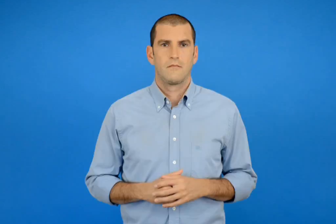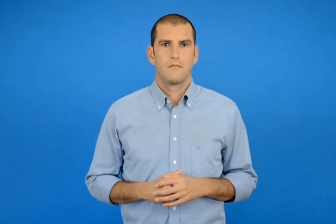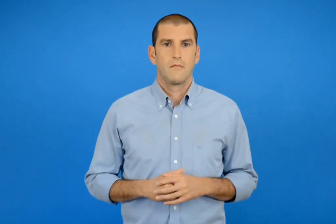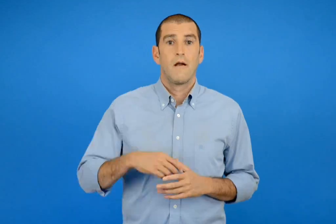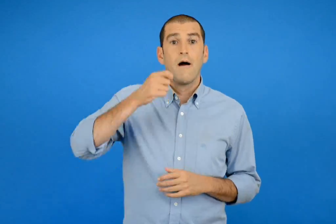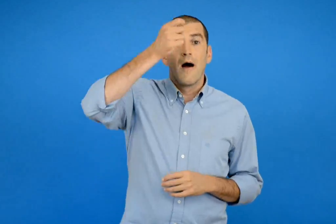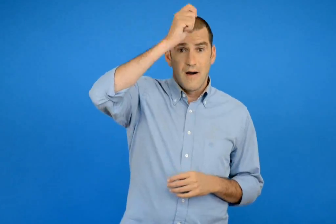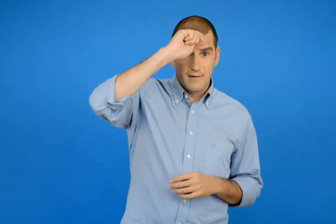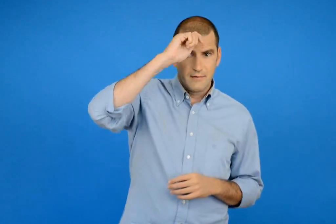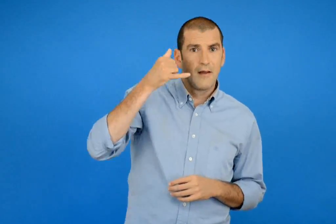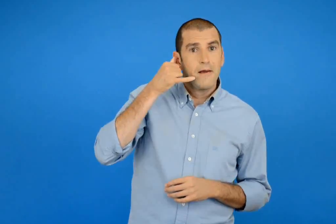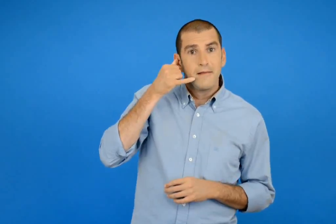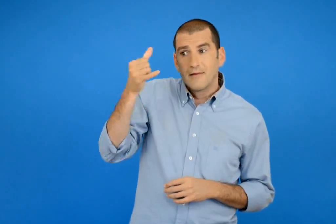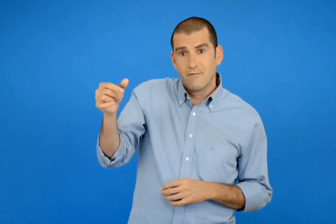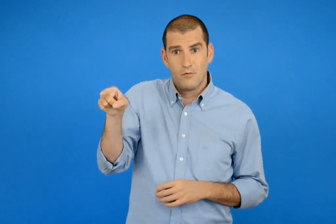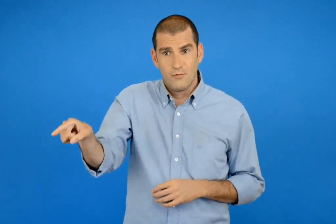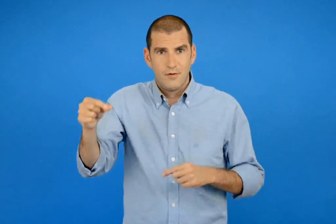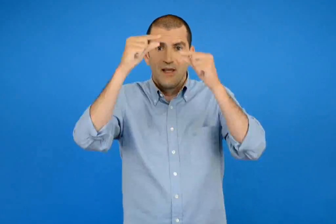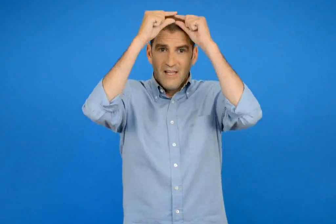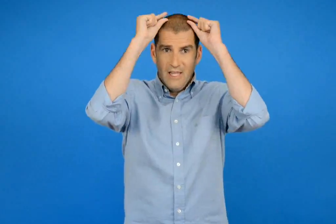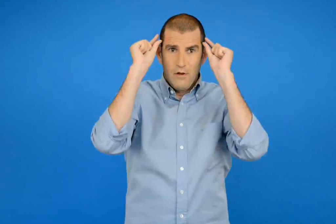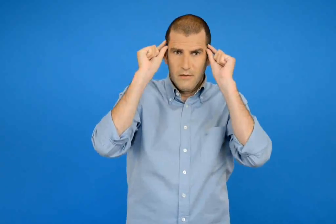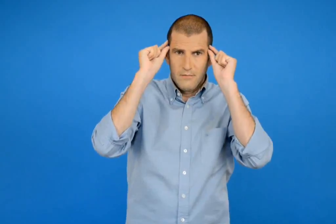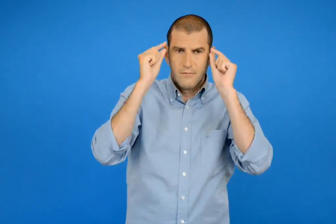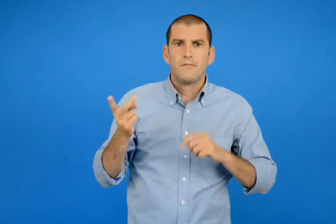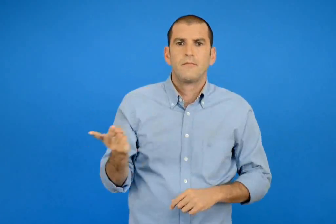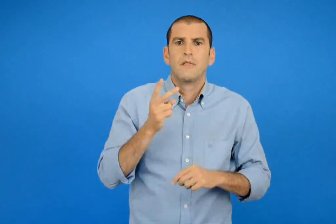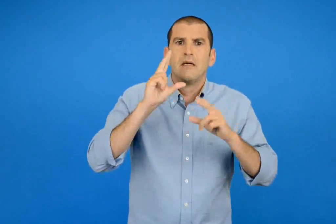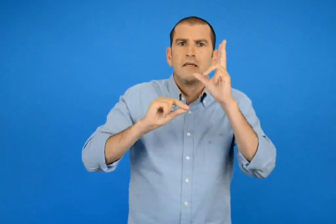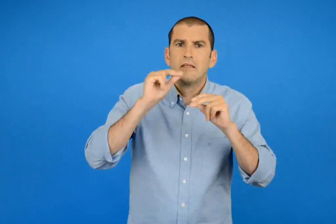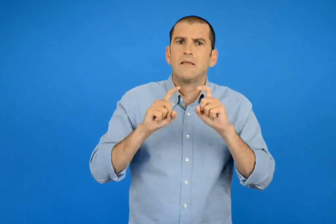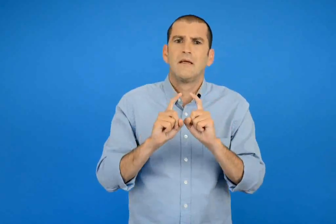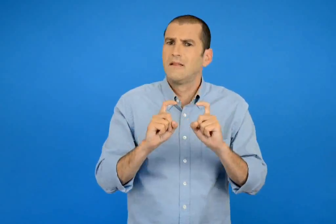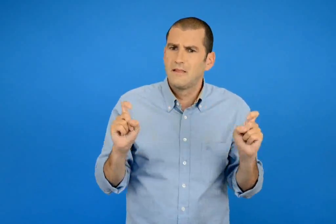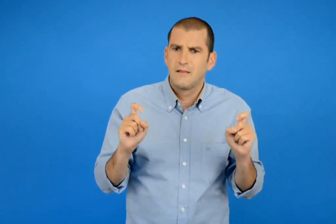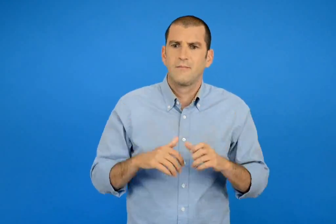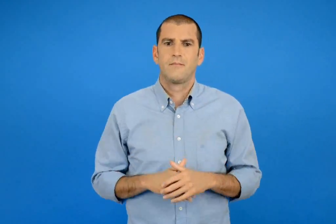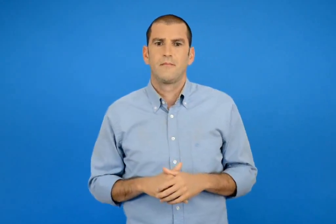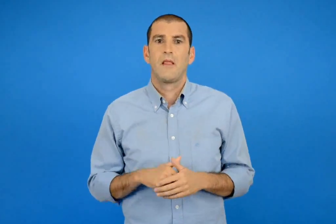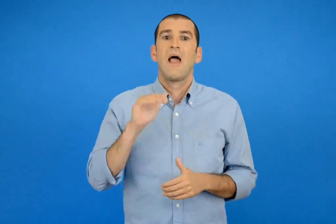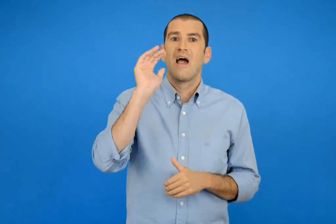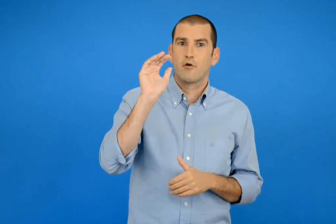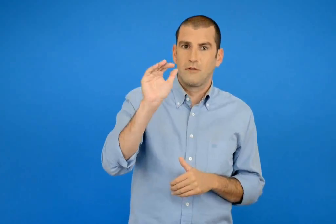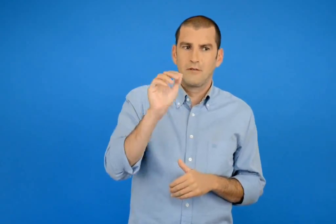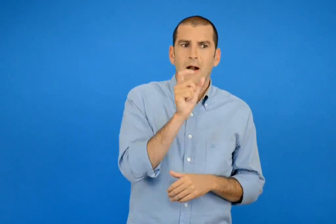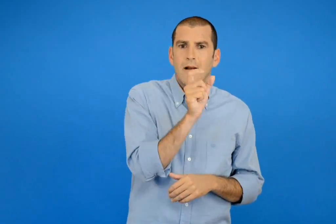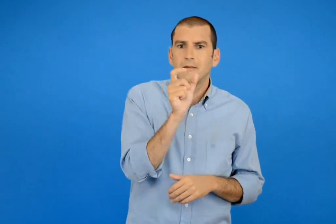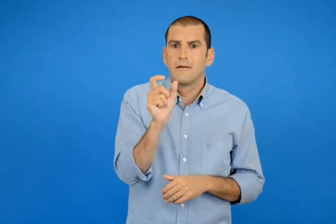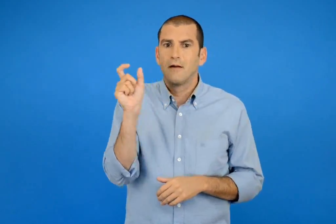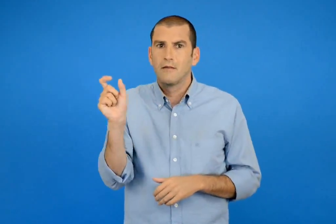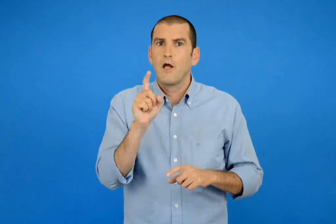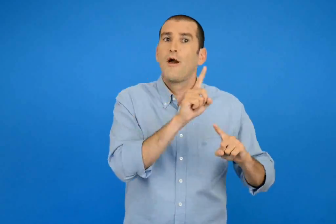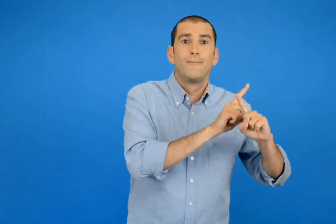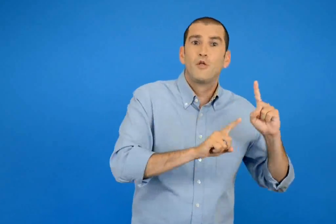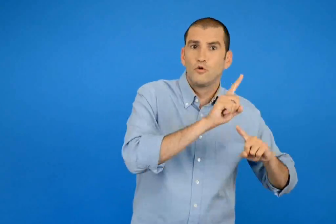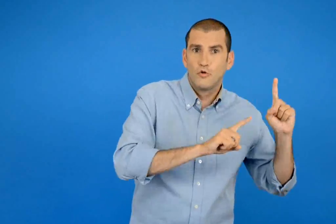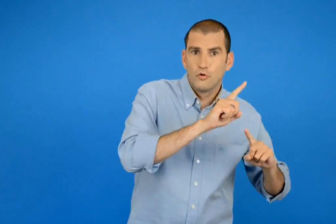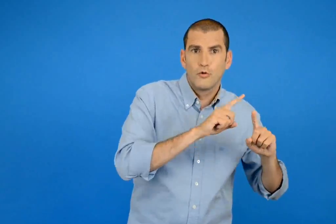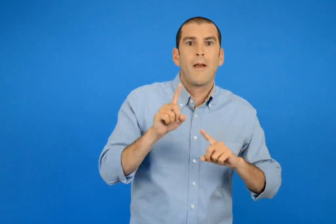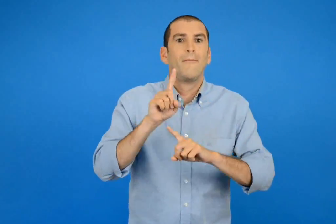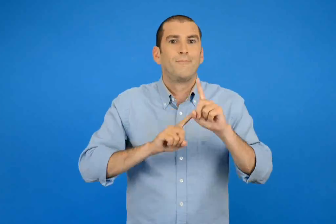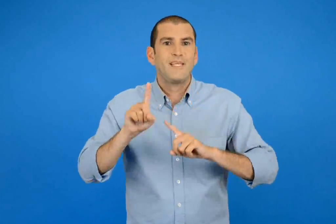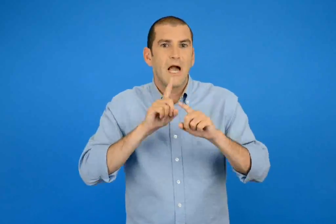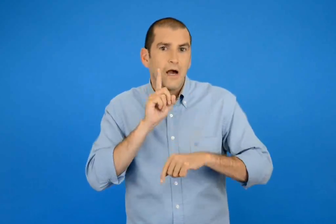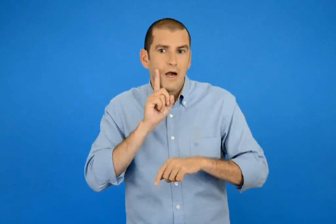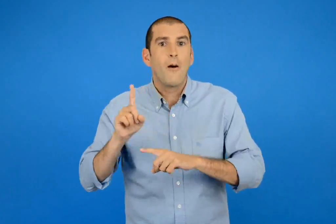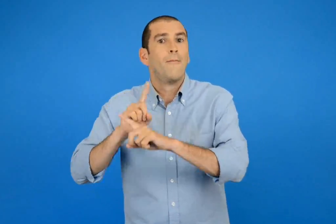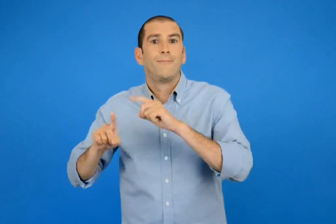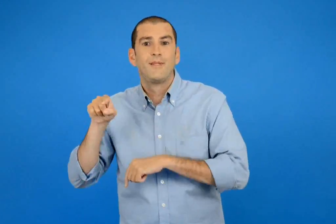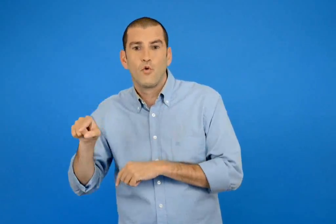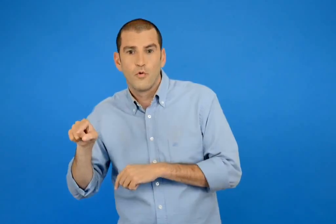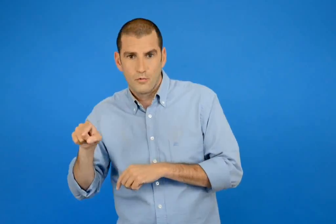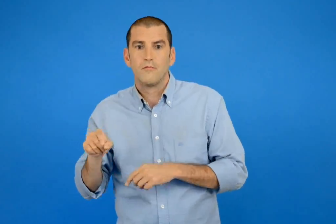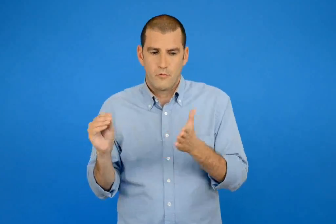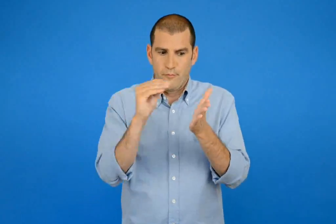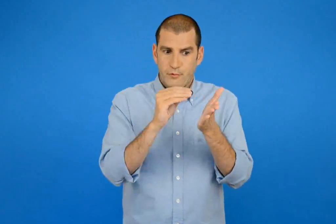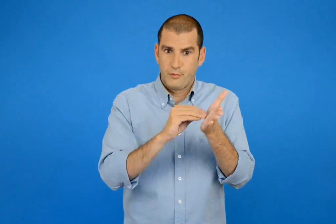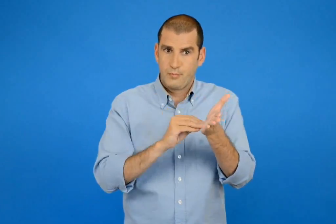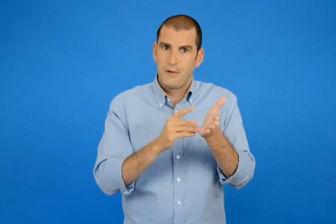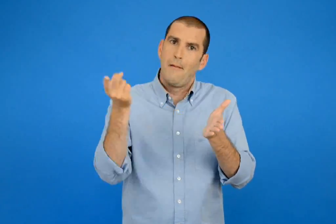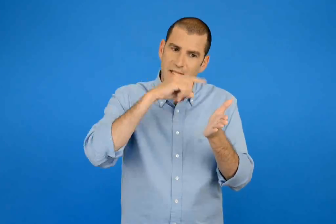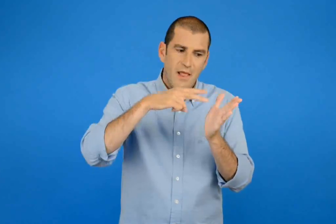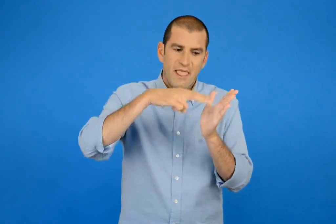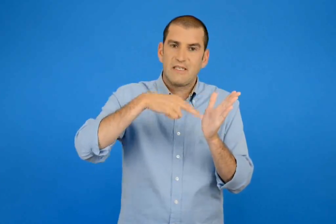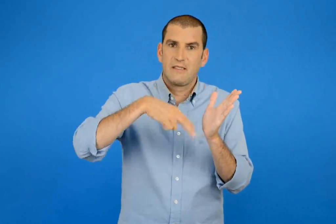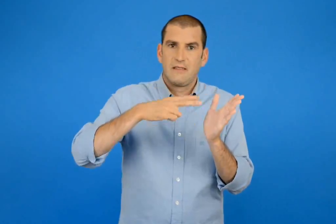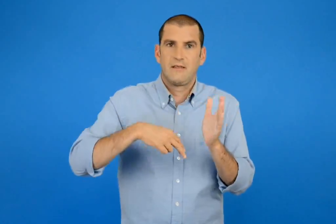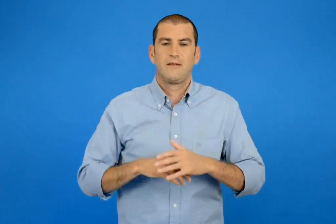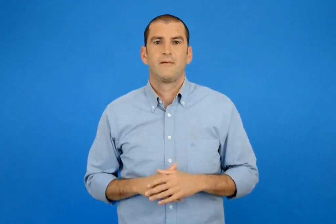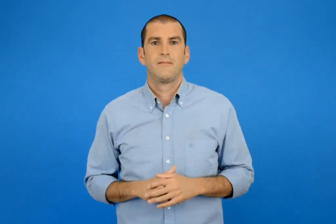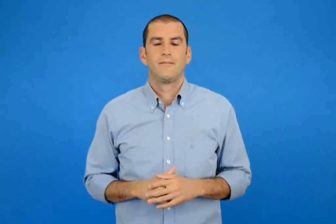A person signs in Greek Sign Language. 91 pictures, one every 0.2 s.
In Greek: ο άρης τηλεφωνεί στην ιωάννα τι συζητούν ; συμπλήρωσε τις ερωτήσεις με τις λέξεις ποιος ποια ποιο και διάβασε
